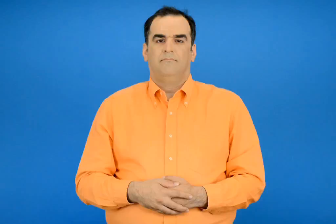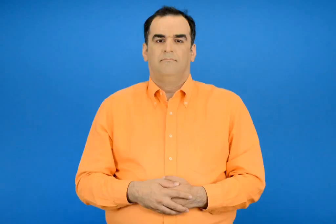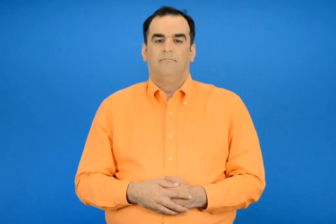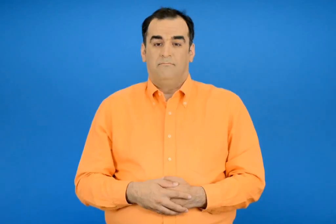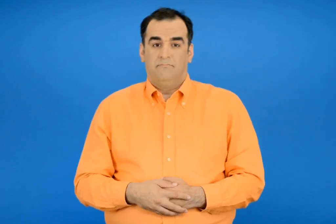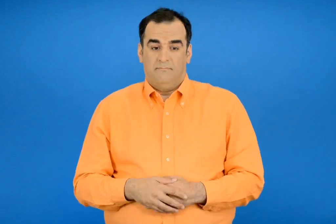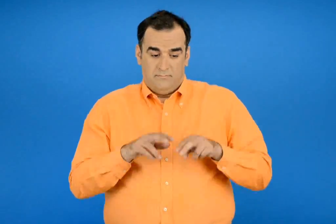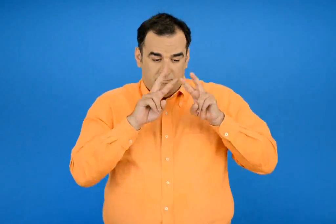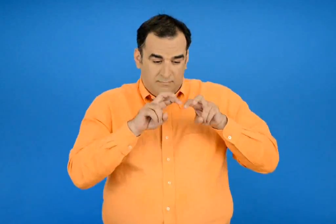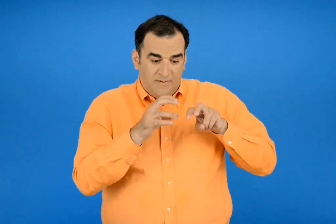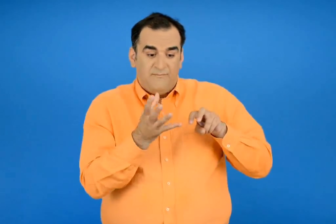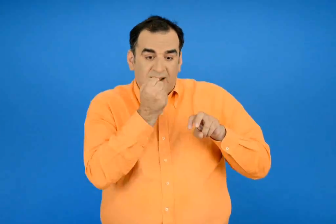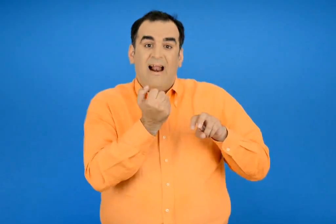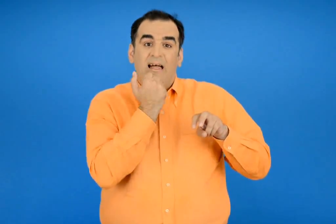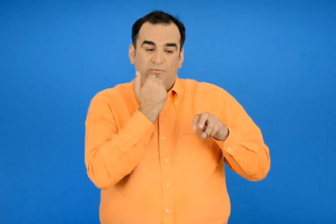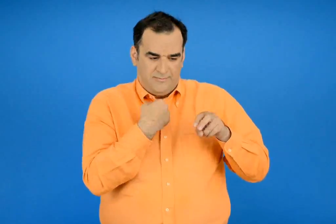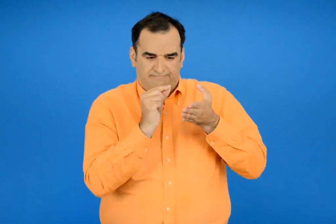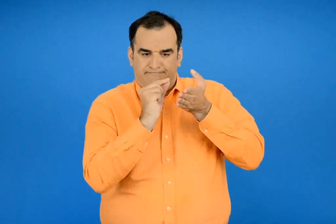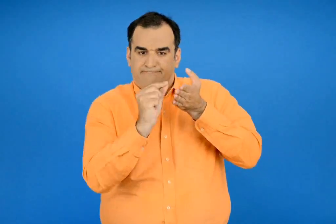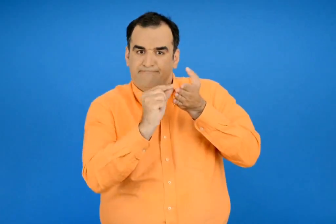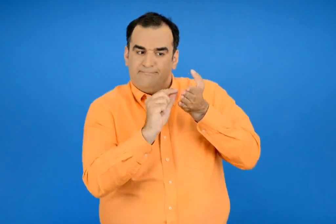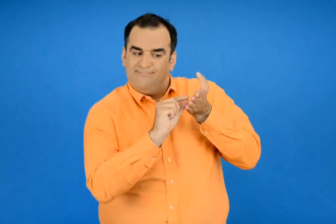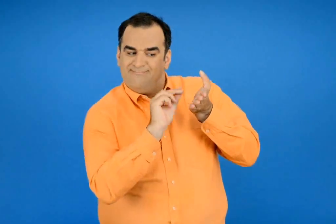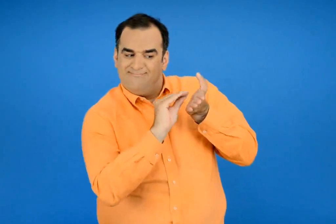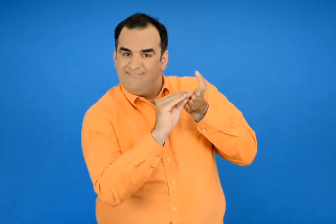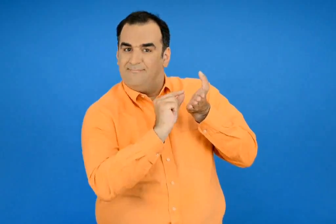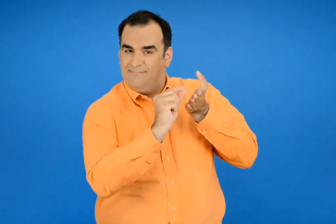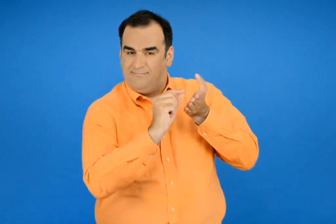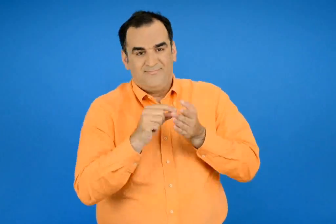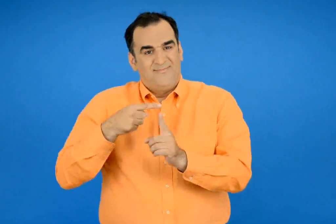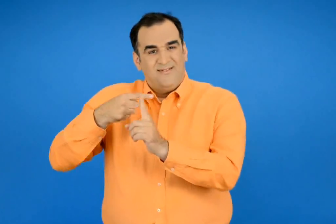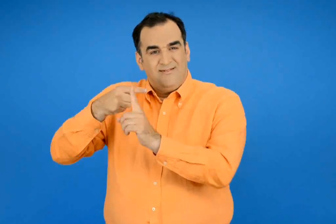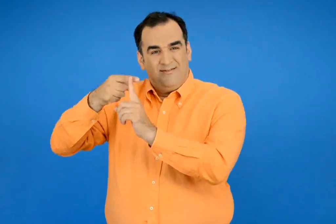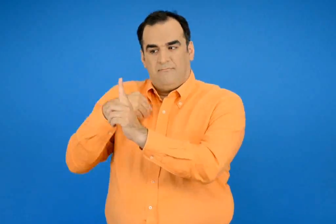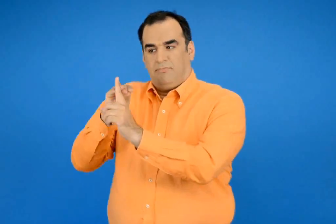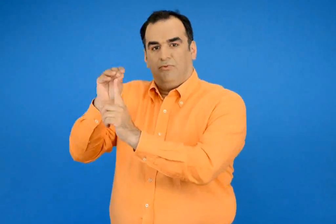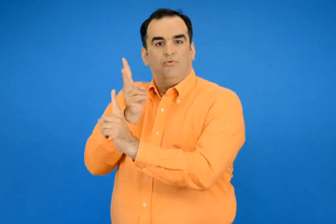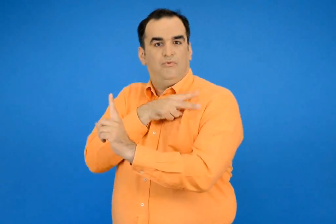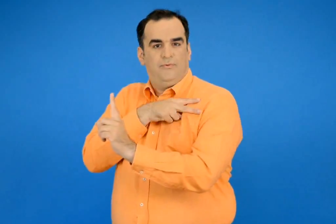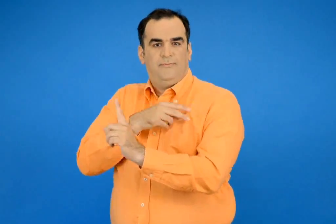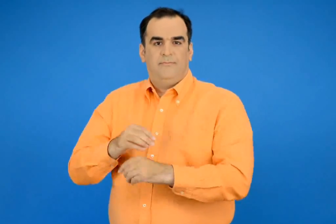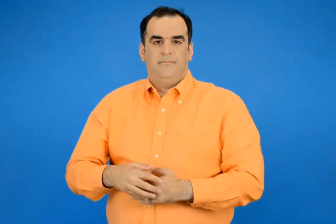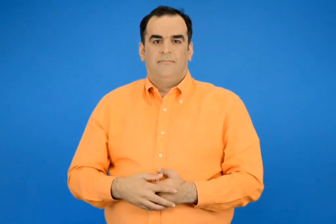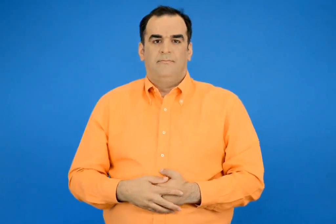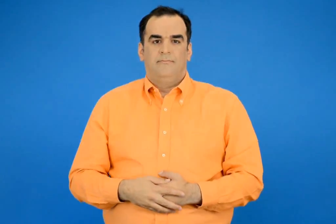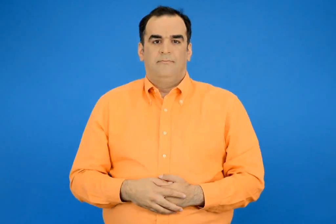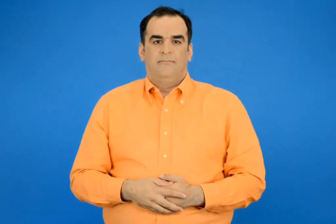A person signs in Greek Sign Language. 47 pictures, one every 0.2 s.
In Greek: βρίσκω το λάθος οπού υπάρχει και το διορθώνω διπλά δείχνω στον άβακα το σωστό αριθμό
